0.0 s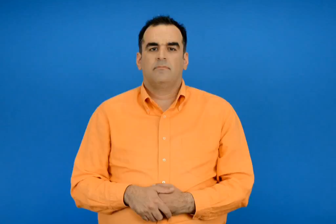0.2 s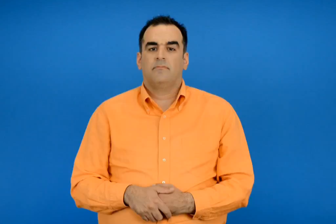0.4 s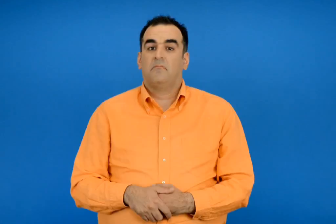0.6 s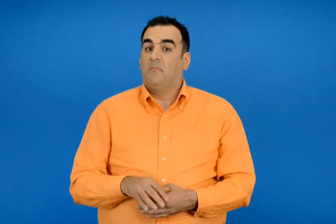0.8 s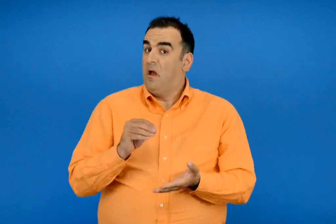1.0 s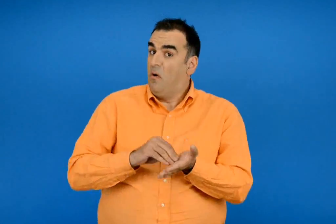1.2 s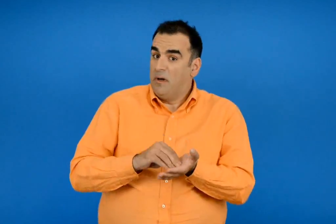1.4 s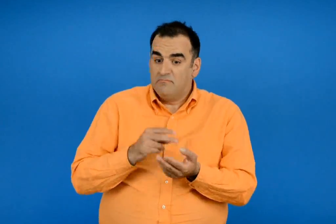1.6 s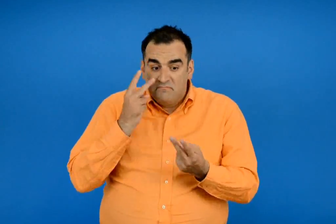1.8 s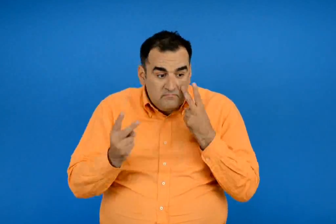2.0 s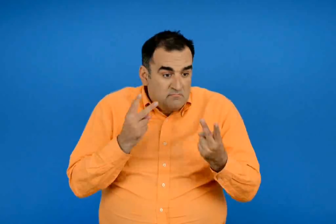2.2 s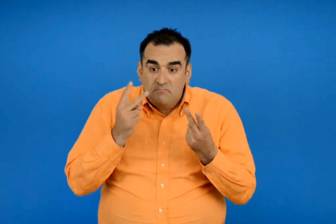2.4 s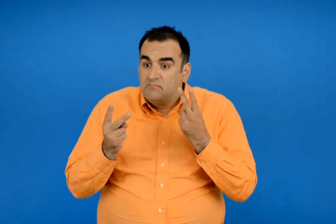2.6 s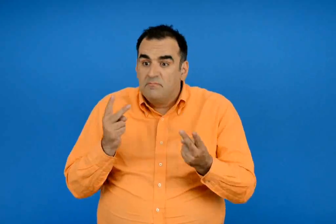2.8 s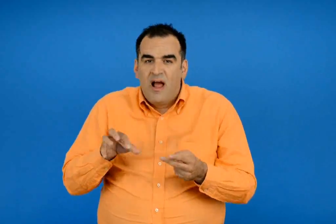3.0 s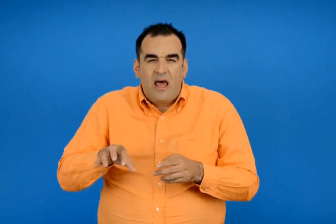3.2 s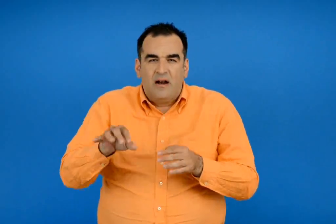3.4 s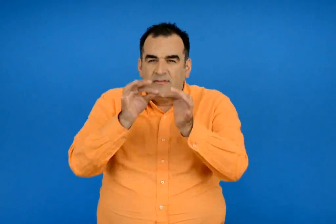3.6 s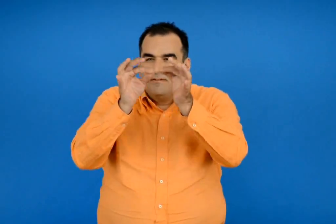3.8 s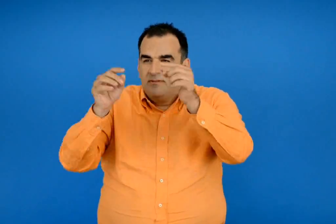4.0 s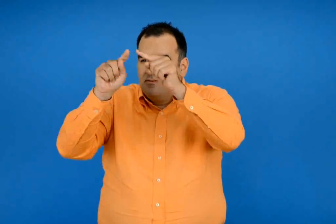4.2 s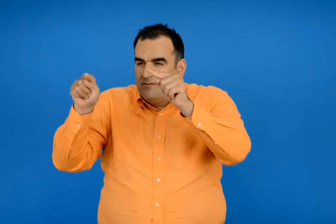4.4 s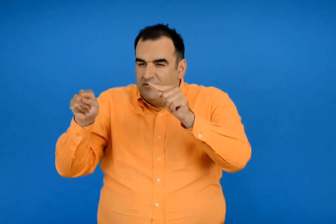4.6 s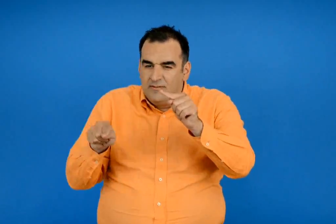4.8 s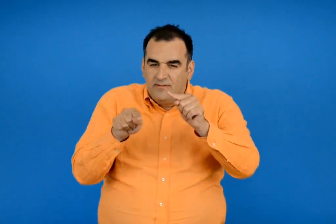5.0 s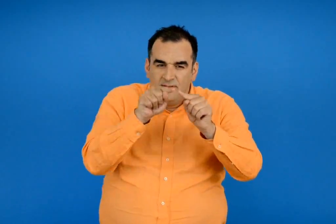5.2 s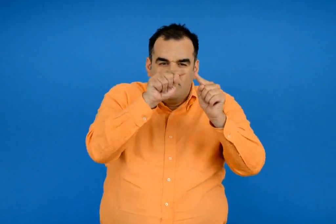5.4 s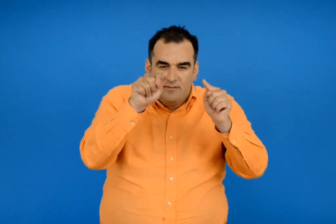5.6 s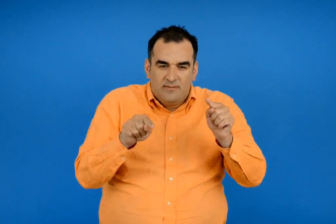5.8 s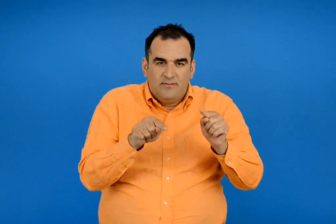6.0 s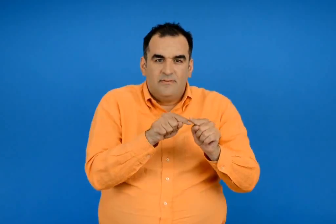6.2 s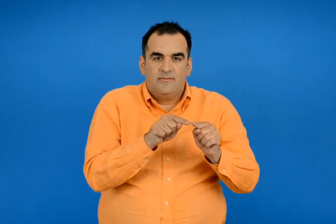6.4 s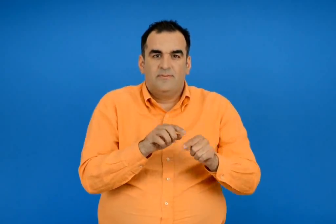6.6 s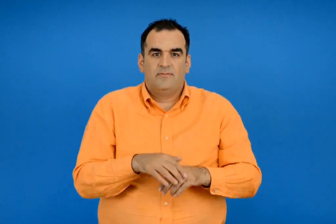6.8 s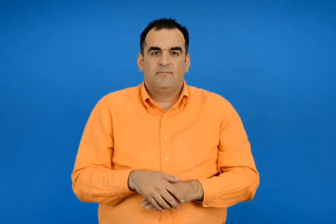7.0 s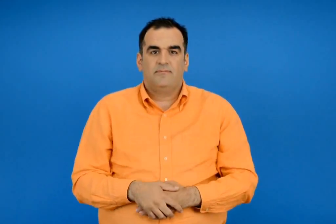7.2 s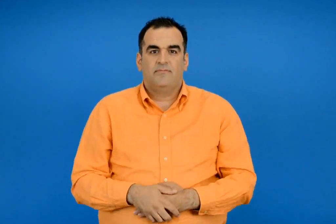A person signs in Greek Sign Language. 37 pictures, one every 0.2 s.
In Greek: κι ακόμα είδαμε αράχνες να υφαίνουν τους ιστούς τους
